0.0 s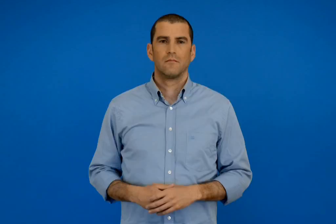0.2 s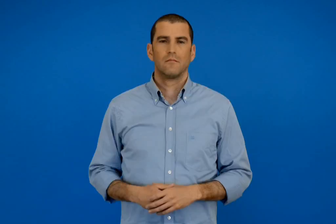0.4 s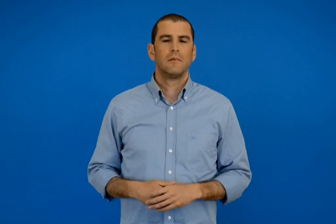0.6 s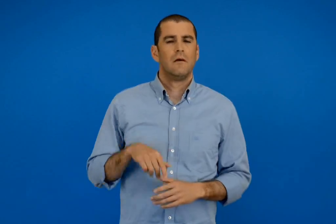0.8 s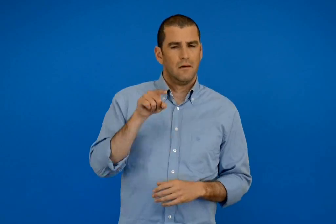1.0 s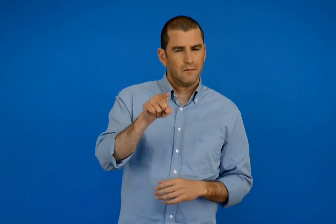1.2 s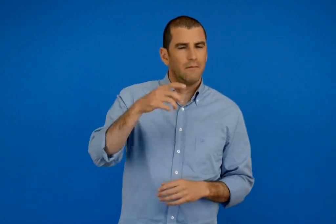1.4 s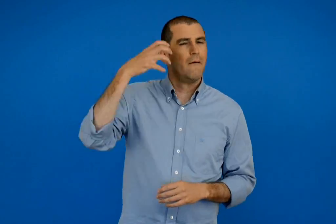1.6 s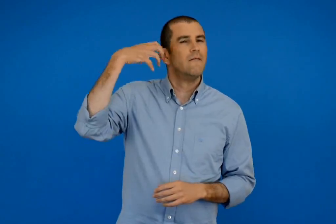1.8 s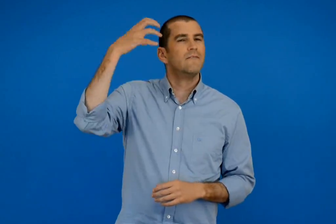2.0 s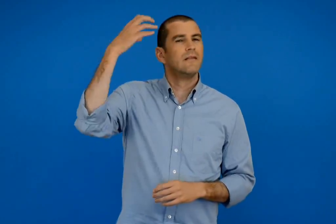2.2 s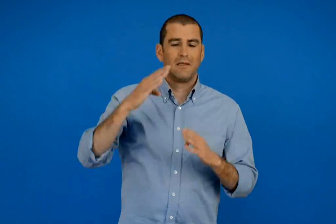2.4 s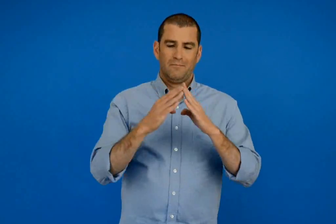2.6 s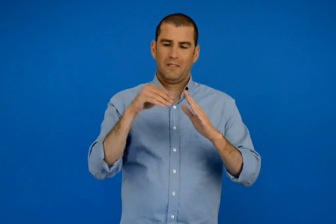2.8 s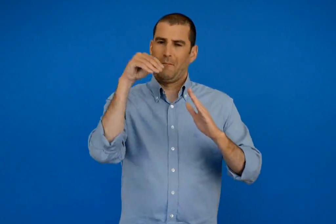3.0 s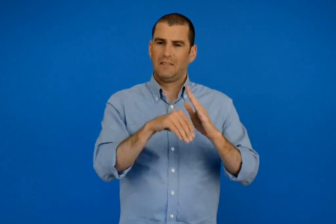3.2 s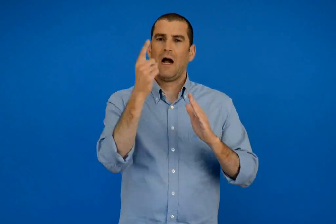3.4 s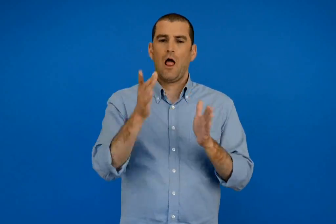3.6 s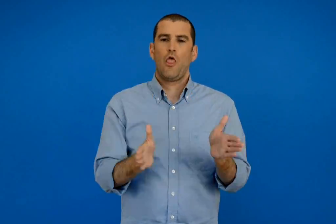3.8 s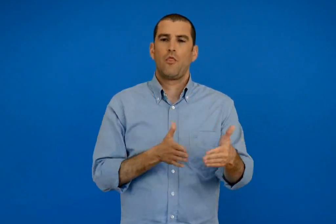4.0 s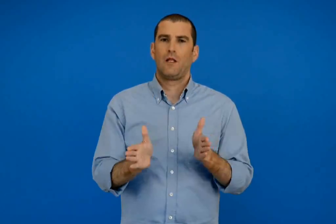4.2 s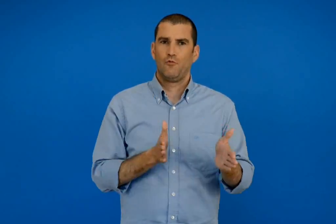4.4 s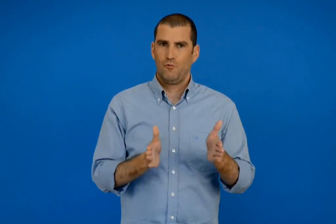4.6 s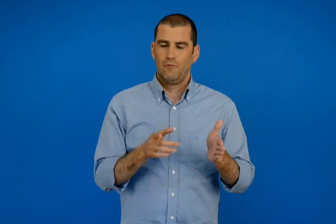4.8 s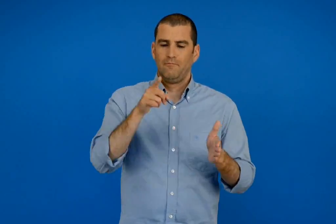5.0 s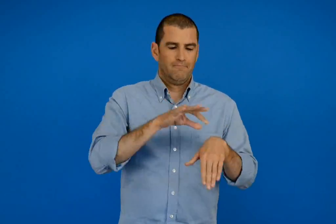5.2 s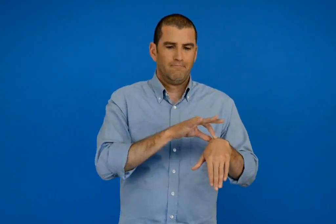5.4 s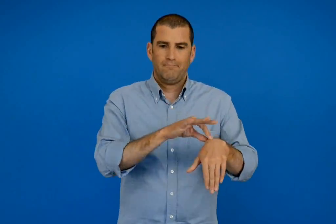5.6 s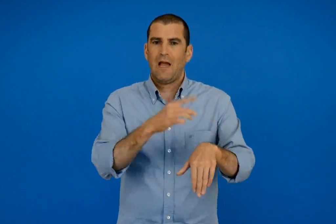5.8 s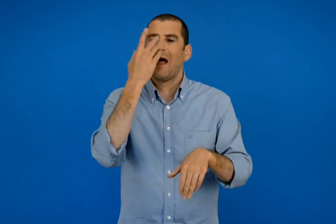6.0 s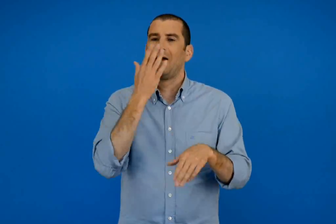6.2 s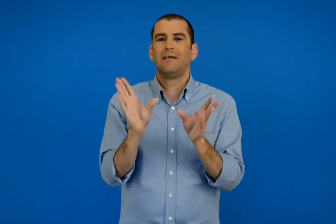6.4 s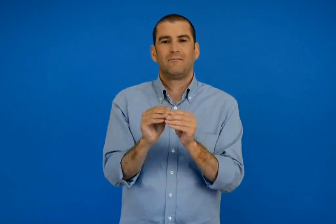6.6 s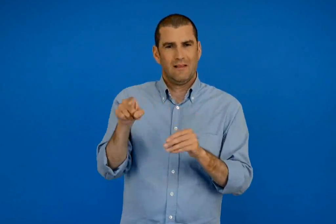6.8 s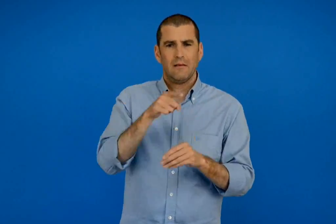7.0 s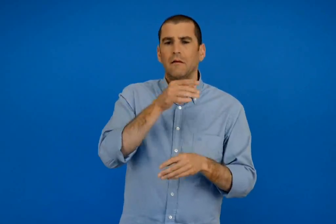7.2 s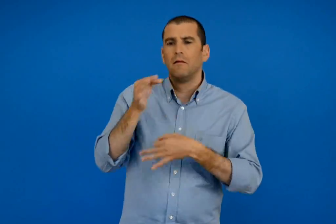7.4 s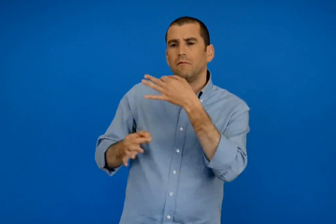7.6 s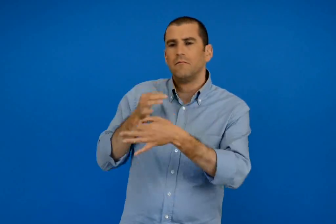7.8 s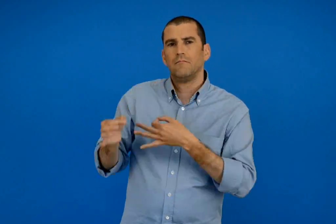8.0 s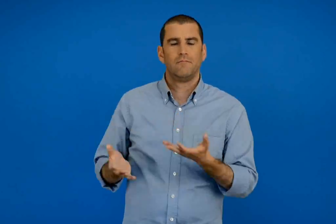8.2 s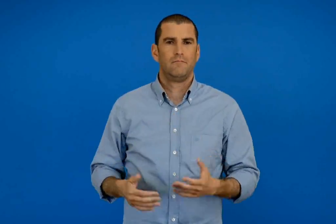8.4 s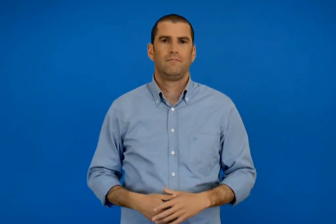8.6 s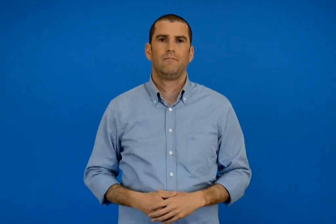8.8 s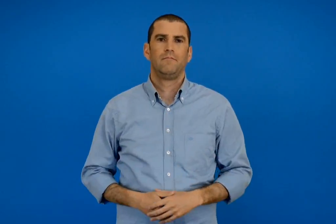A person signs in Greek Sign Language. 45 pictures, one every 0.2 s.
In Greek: φαντάσου ότι είσαι μέσα σε ένα δωμάτιο του σπιτιού σου και ξεναγείς ένα συμμαθητή σου σε αυτό πες του
